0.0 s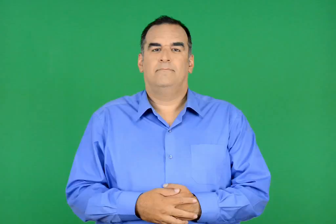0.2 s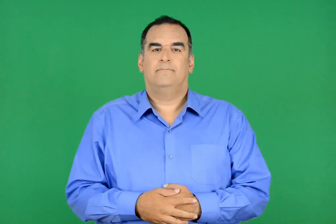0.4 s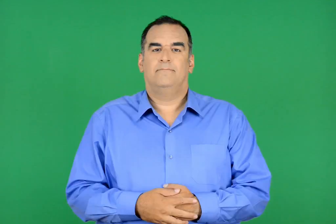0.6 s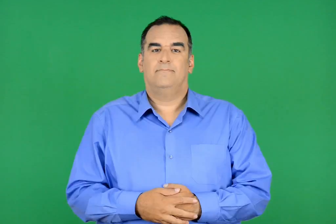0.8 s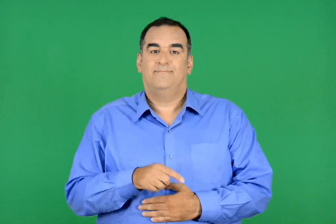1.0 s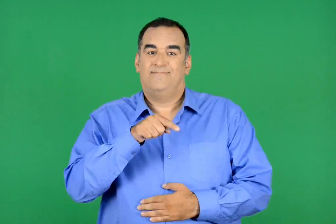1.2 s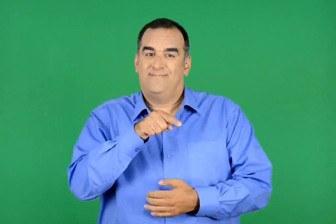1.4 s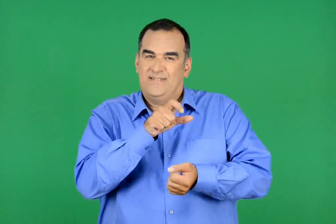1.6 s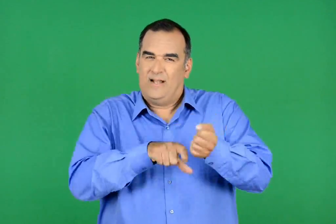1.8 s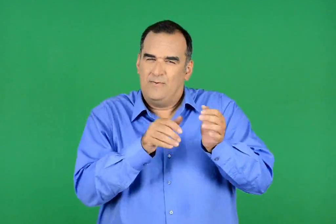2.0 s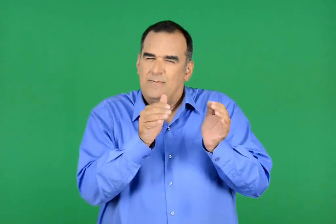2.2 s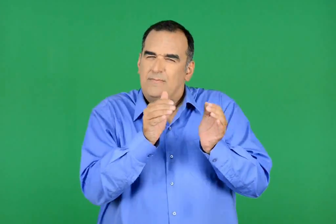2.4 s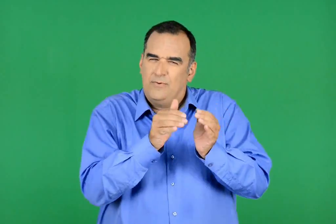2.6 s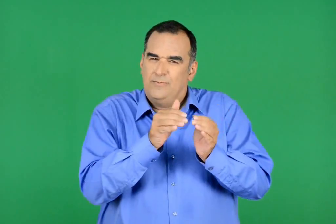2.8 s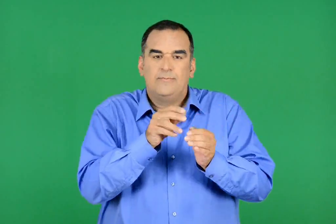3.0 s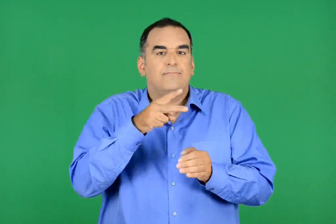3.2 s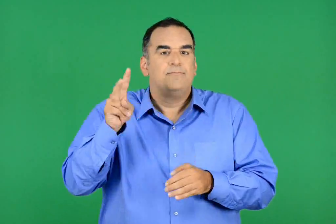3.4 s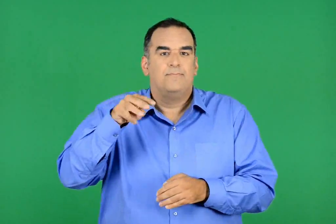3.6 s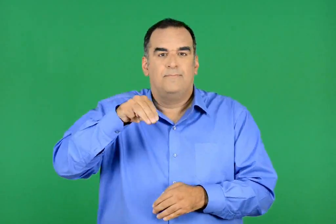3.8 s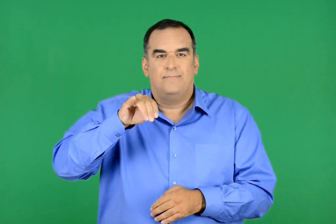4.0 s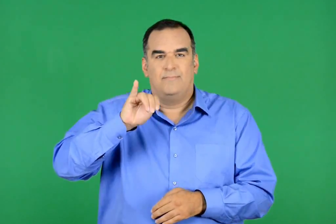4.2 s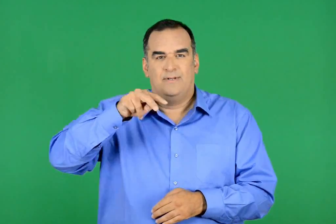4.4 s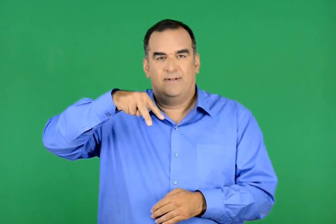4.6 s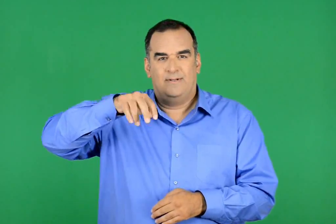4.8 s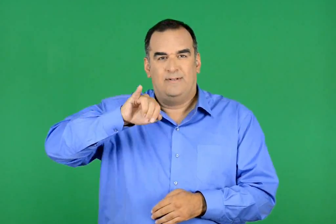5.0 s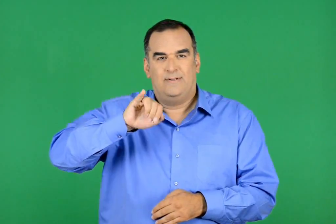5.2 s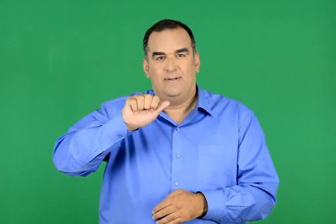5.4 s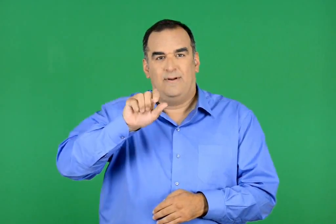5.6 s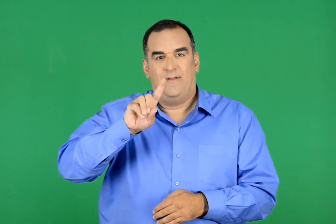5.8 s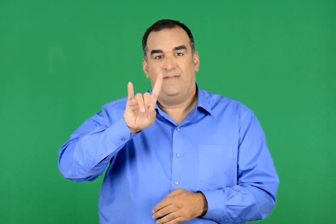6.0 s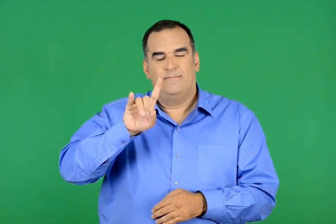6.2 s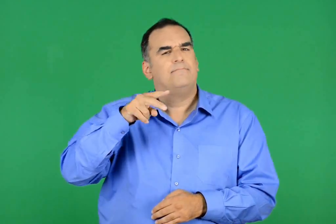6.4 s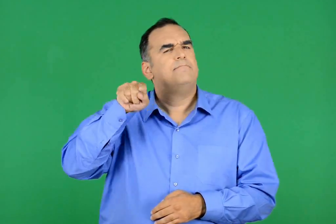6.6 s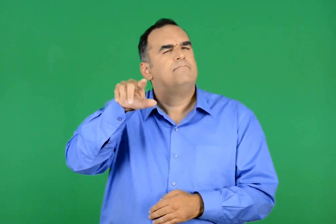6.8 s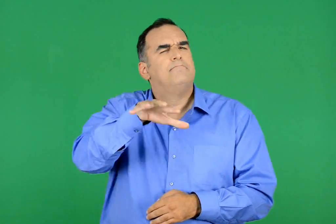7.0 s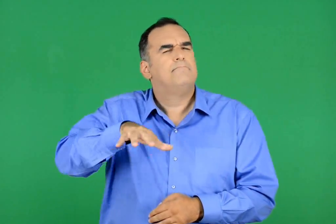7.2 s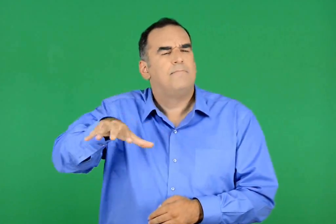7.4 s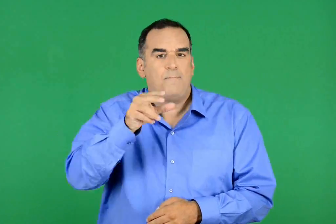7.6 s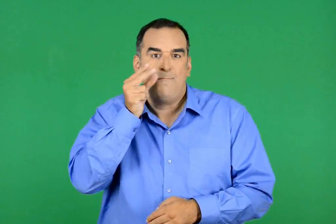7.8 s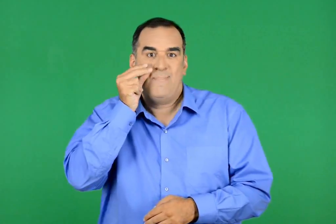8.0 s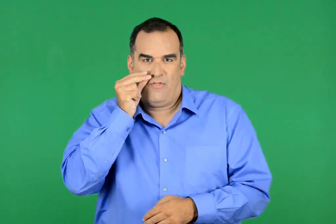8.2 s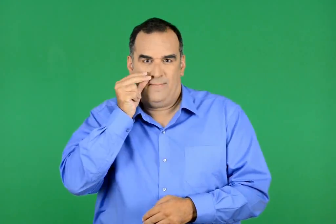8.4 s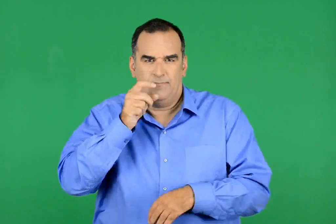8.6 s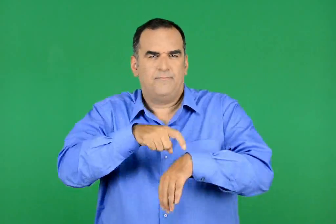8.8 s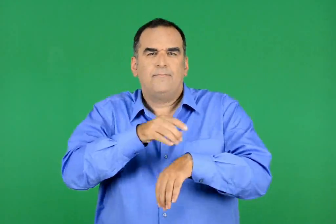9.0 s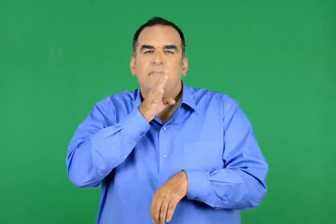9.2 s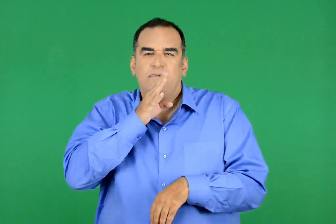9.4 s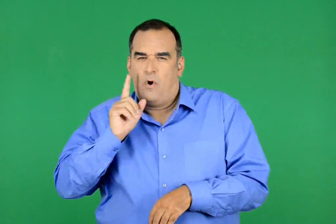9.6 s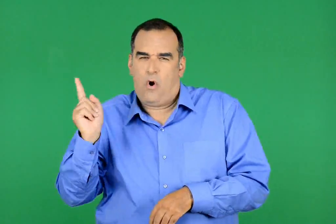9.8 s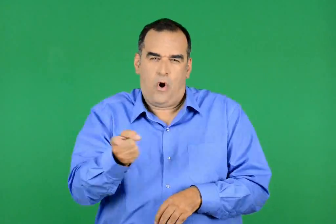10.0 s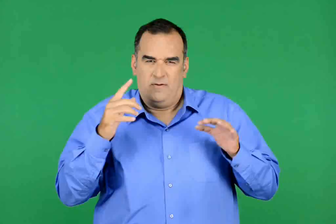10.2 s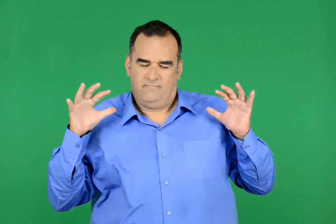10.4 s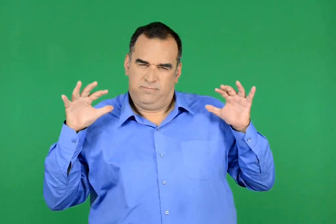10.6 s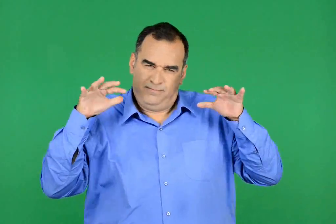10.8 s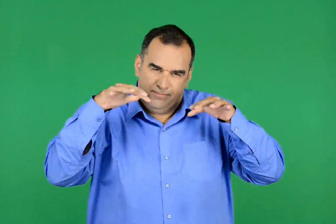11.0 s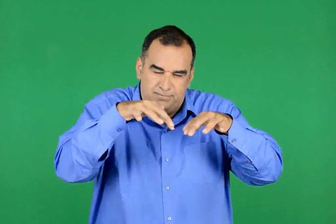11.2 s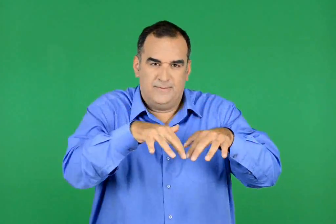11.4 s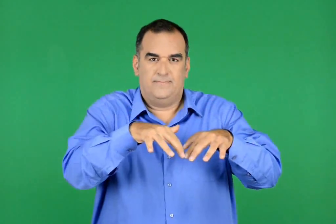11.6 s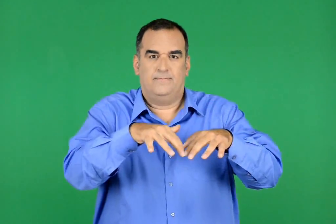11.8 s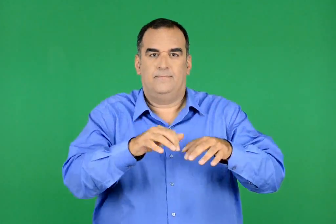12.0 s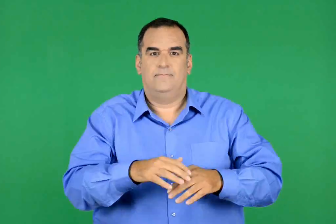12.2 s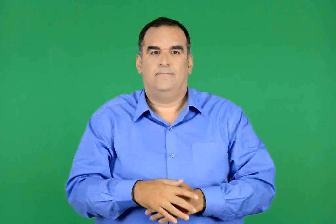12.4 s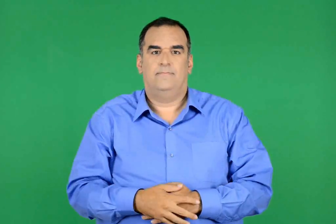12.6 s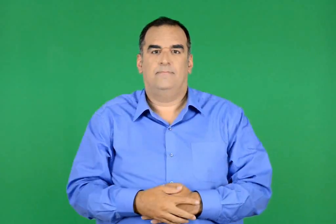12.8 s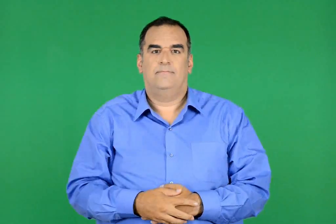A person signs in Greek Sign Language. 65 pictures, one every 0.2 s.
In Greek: στο χάνι του μιλτιάδη , στο μαραθώνα , το µεσηµέρι , ήταν όλοι παρόντες
